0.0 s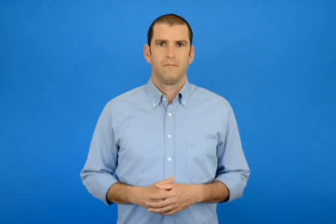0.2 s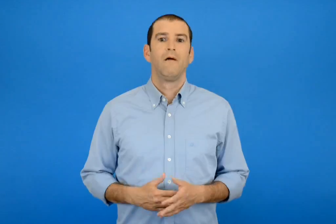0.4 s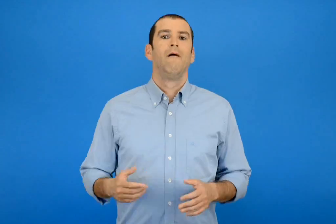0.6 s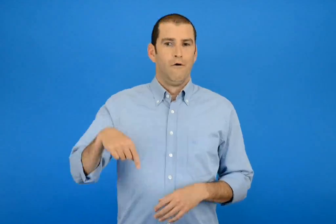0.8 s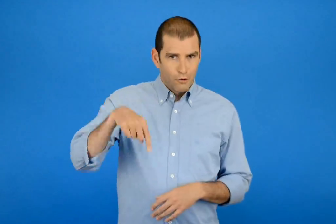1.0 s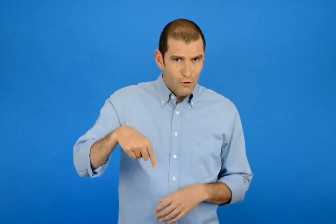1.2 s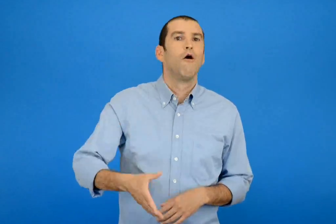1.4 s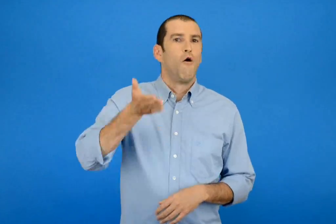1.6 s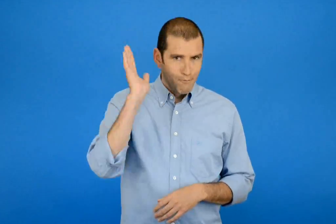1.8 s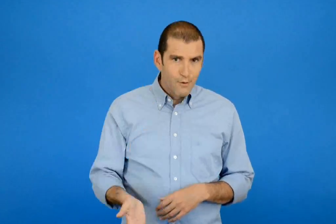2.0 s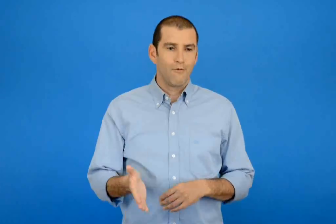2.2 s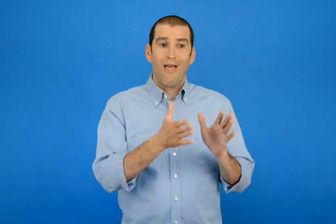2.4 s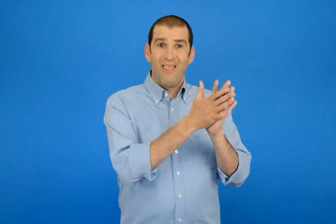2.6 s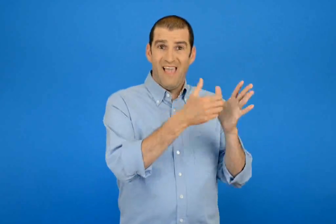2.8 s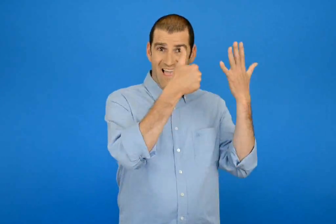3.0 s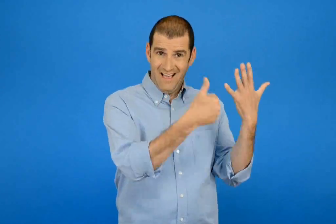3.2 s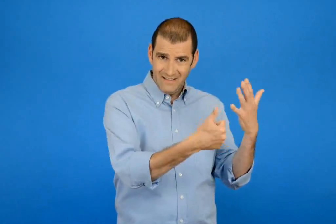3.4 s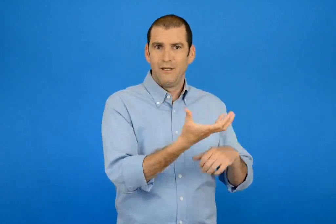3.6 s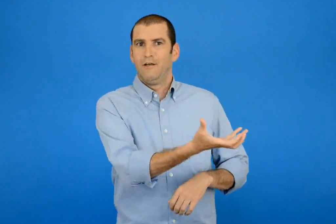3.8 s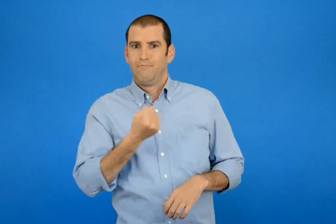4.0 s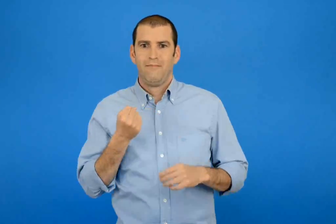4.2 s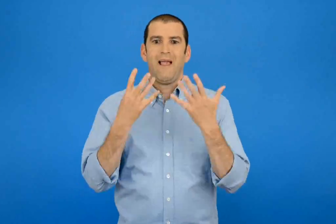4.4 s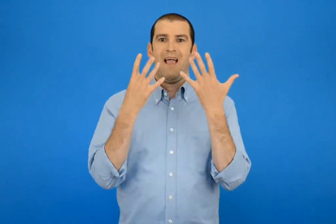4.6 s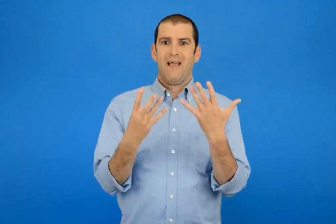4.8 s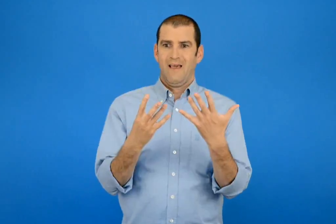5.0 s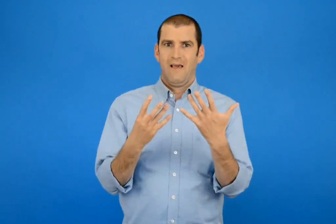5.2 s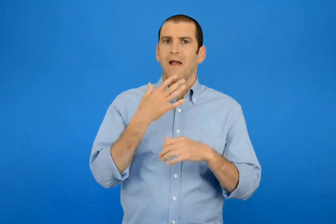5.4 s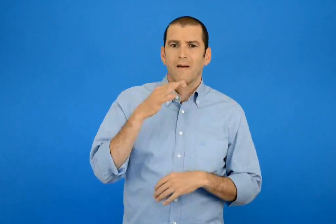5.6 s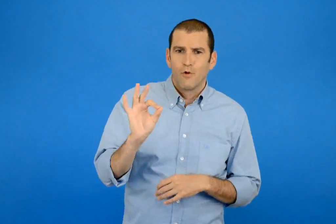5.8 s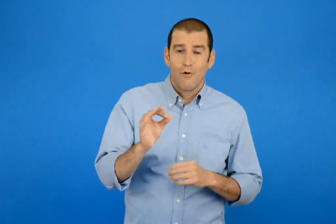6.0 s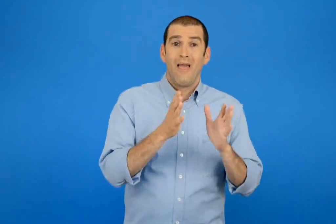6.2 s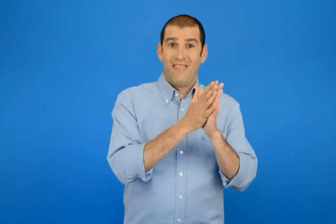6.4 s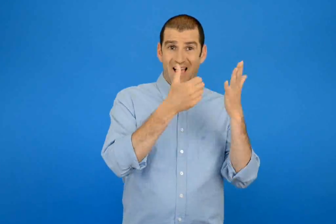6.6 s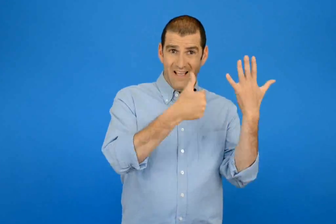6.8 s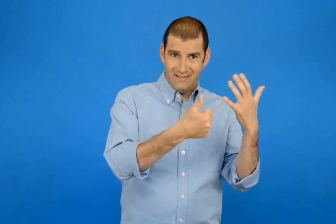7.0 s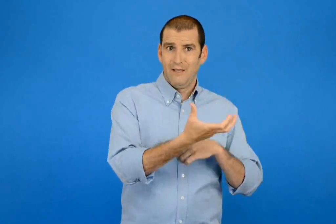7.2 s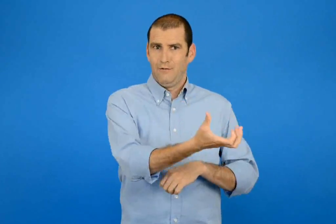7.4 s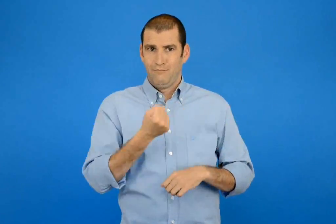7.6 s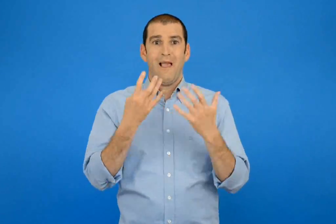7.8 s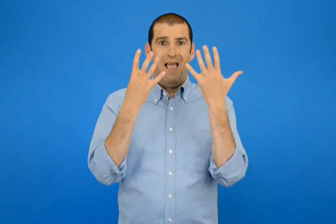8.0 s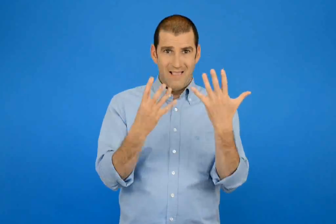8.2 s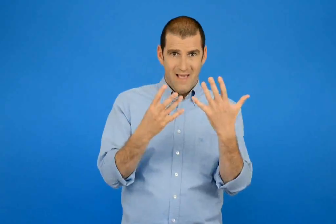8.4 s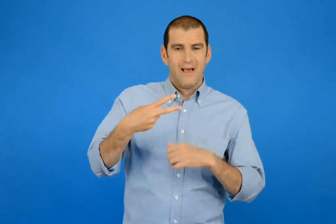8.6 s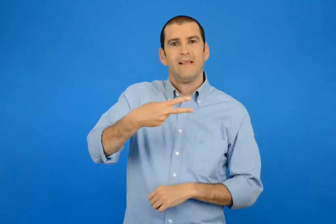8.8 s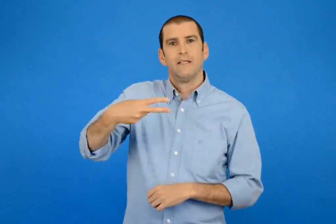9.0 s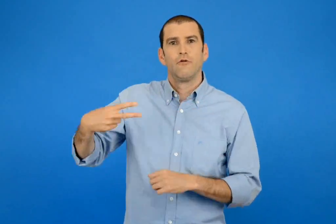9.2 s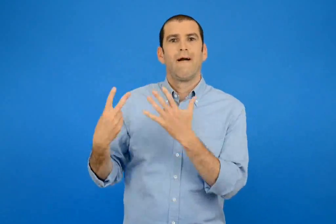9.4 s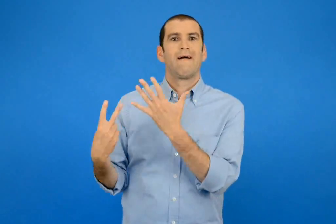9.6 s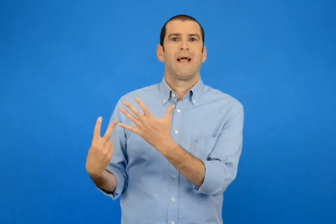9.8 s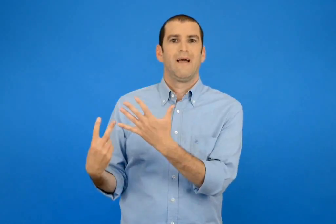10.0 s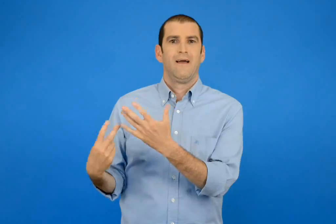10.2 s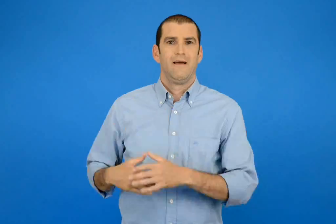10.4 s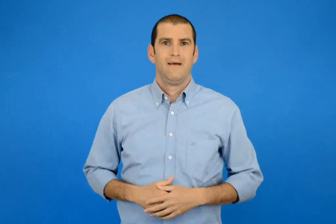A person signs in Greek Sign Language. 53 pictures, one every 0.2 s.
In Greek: τώρα μπορώ να βγάλω τις 9 μονάδες από τις 16 μονάδες γιατι 16 – 9 = 7
